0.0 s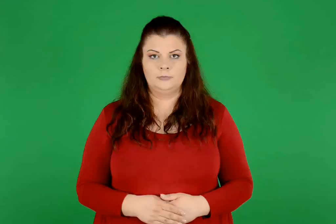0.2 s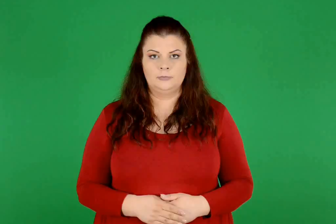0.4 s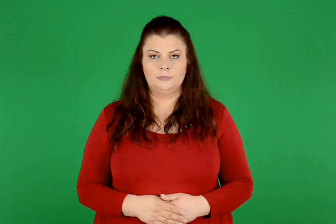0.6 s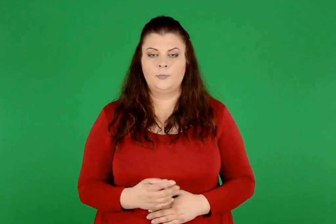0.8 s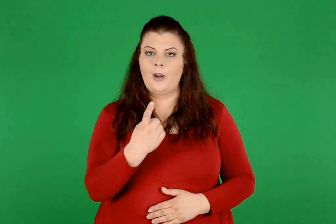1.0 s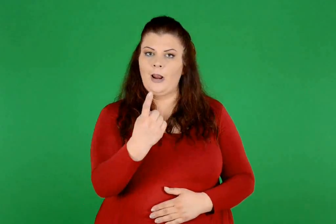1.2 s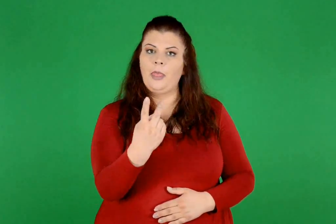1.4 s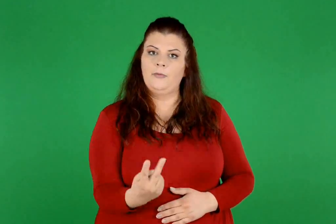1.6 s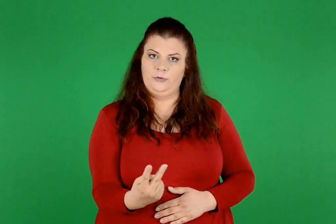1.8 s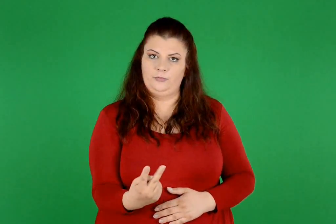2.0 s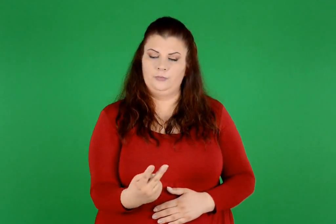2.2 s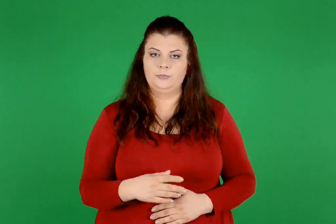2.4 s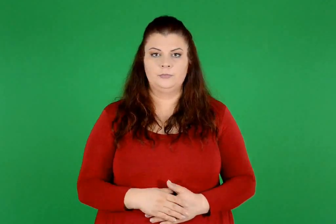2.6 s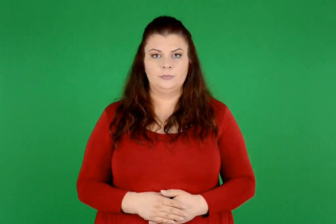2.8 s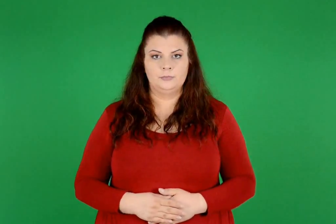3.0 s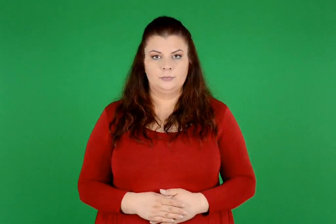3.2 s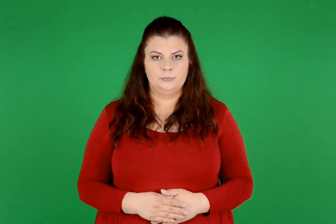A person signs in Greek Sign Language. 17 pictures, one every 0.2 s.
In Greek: ένα δεύτερο
